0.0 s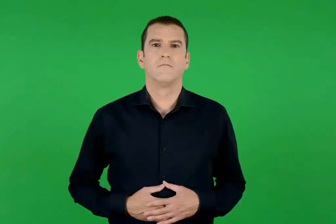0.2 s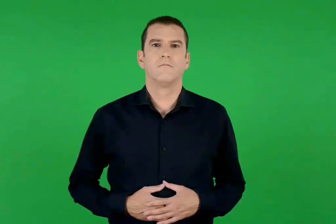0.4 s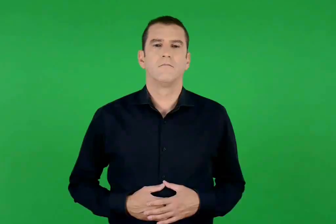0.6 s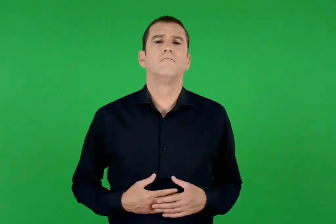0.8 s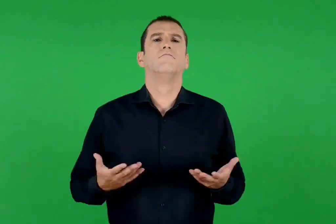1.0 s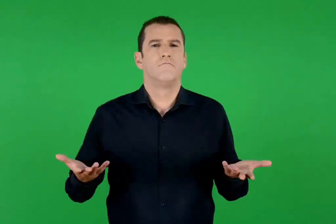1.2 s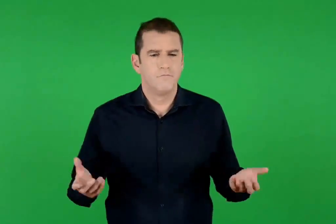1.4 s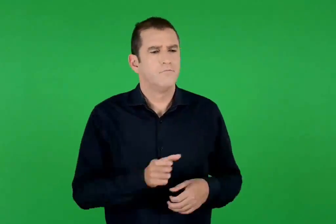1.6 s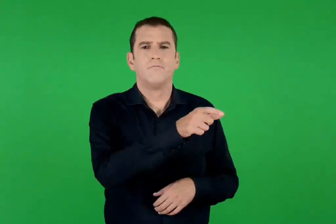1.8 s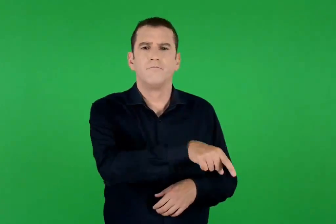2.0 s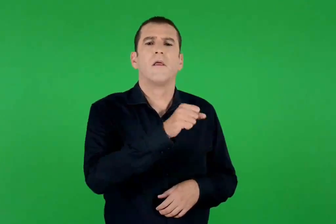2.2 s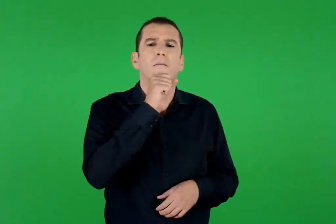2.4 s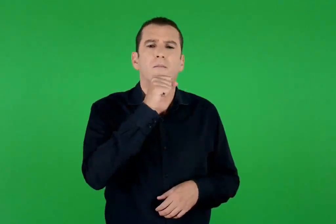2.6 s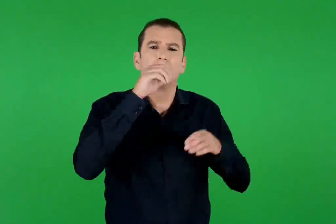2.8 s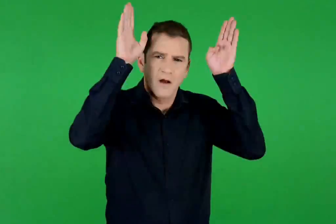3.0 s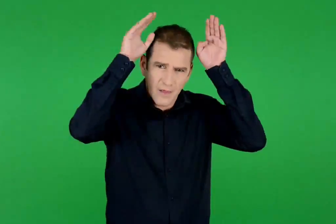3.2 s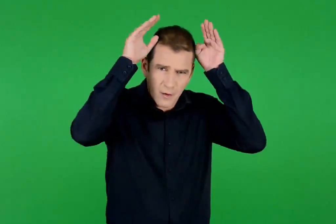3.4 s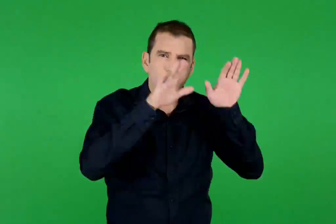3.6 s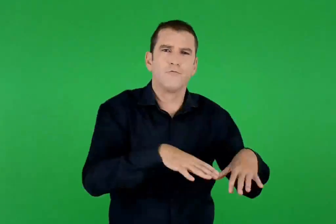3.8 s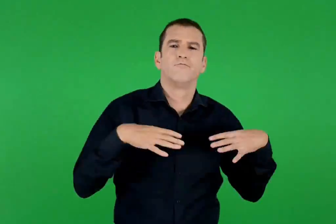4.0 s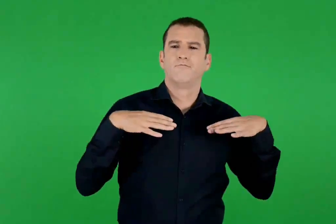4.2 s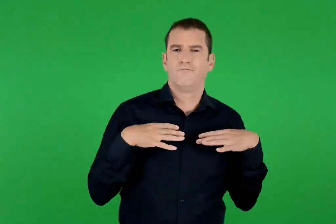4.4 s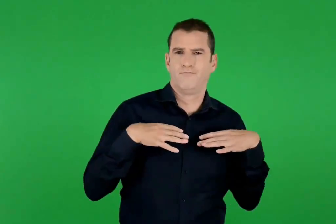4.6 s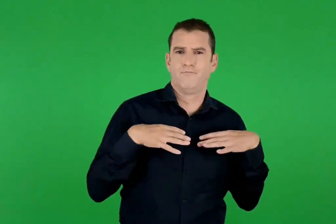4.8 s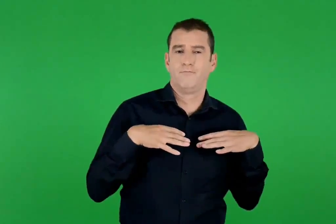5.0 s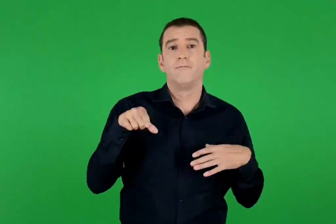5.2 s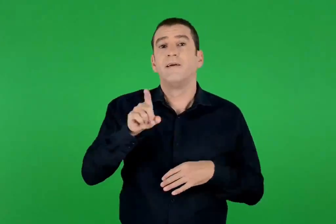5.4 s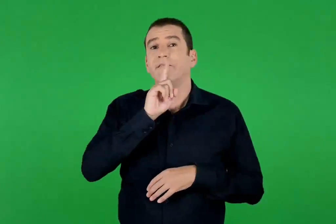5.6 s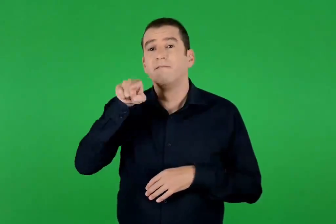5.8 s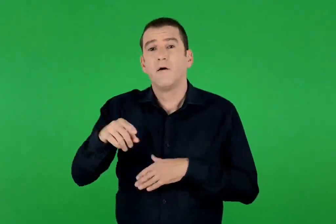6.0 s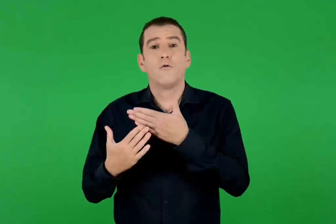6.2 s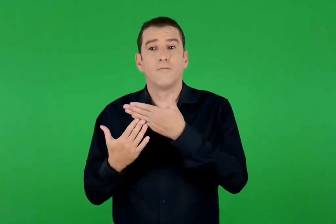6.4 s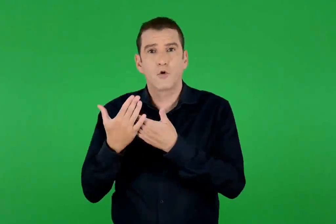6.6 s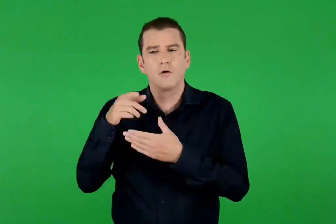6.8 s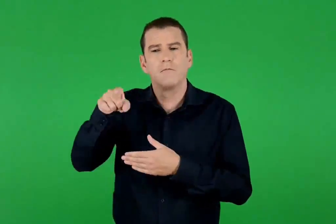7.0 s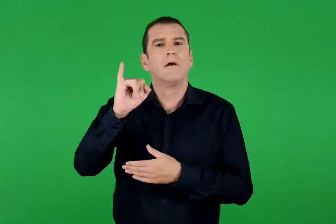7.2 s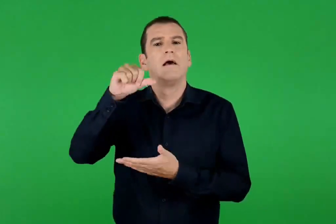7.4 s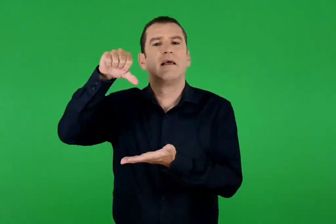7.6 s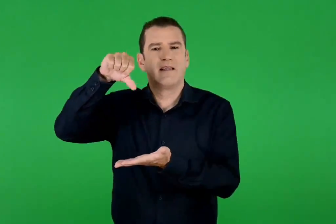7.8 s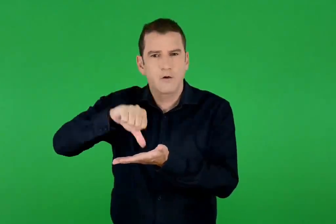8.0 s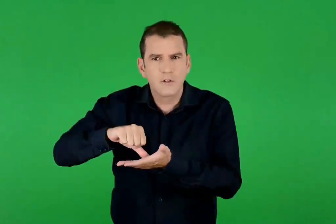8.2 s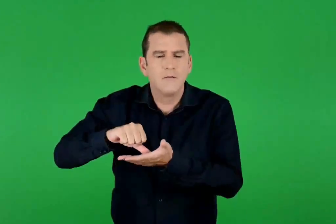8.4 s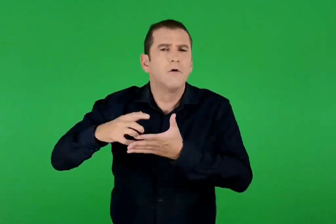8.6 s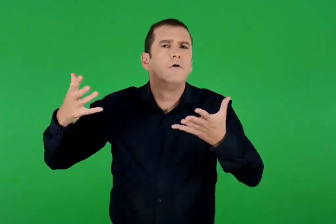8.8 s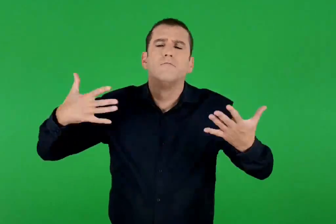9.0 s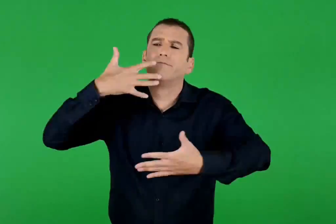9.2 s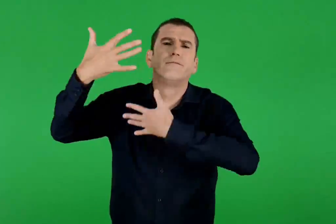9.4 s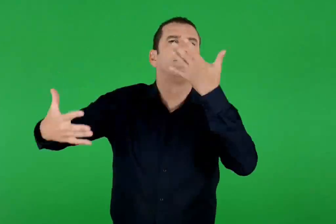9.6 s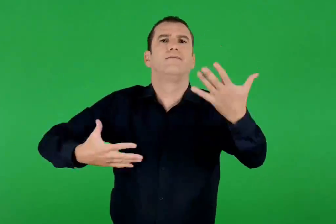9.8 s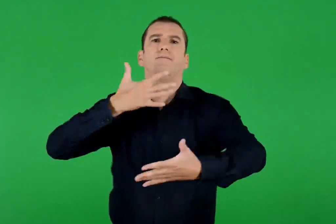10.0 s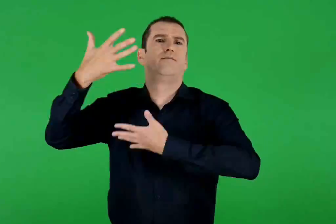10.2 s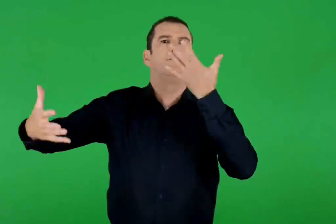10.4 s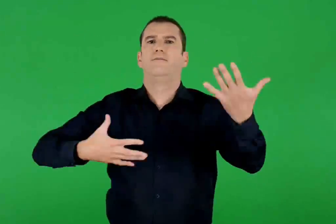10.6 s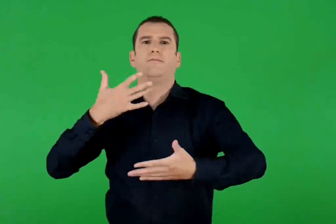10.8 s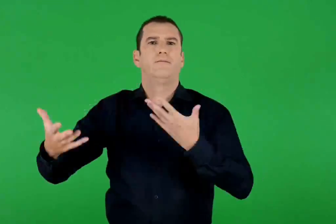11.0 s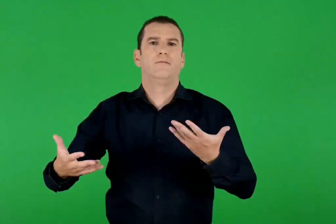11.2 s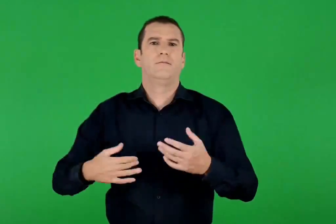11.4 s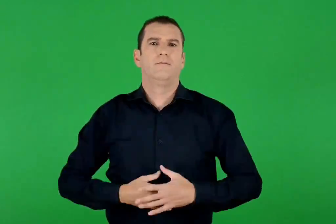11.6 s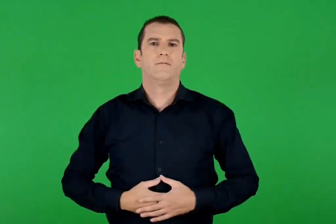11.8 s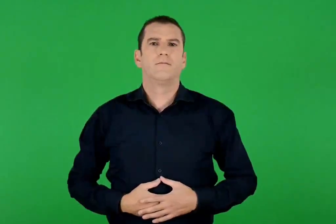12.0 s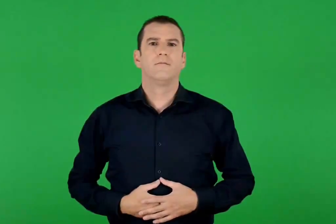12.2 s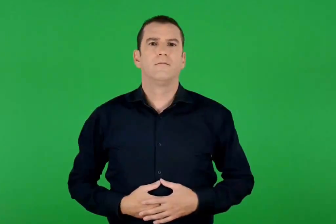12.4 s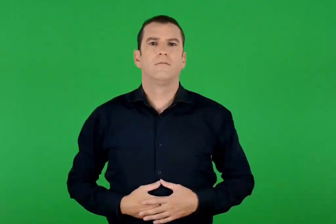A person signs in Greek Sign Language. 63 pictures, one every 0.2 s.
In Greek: λοιπόν , βολεύτηκε ο παππούς γαϊδουράκος , εκείνο το πρωί στην ιερουσαλήμ επικρατούσε μεγάλη αναστάτωση
